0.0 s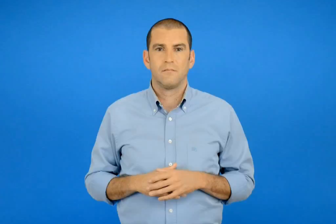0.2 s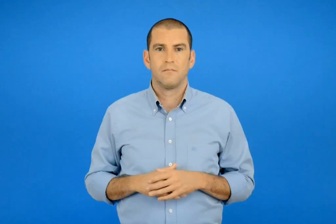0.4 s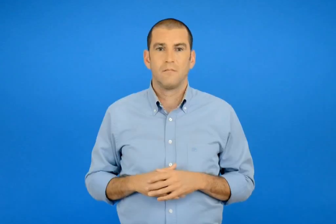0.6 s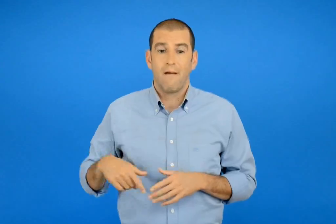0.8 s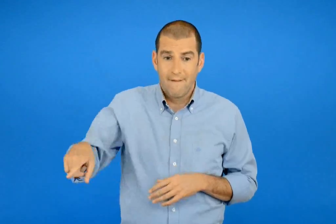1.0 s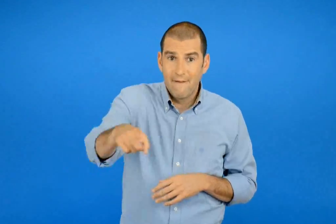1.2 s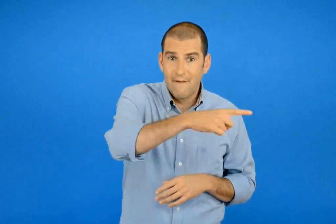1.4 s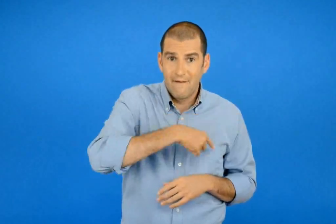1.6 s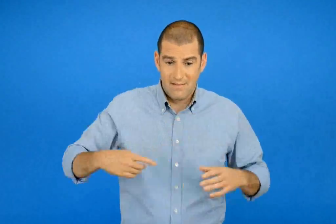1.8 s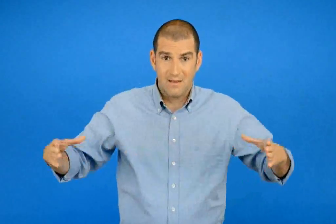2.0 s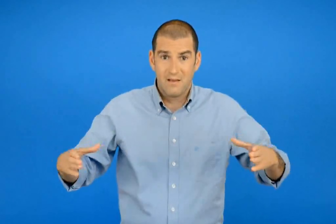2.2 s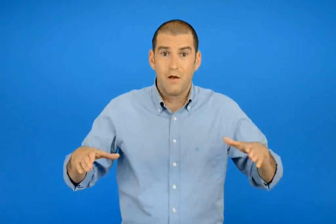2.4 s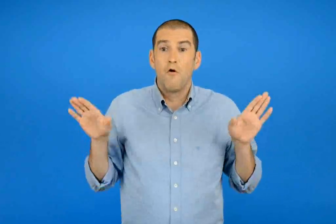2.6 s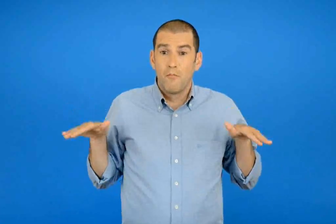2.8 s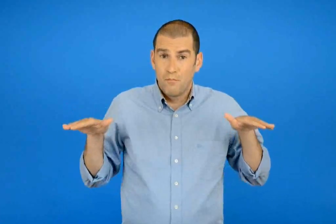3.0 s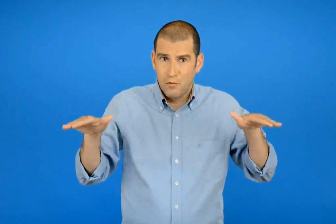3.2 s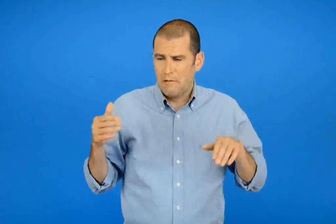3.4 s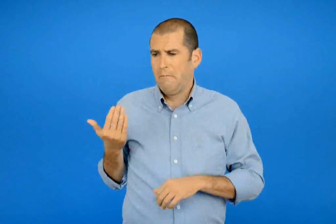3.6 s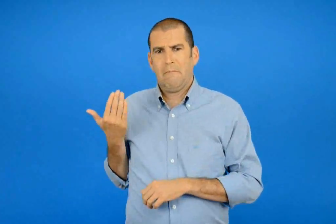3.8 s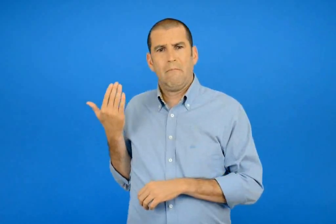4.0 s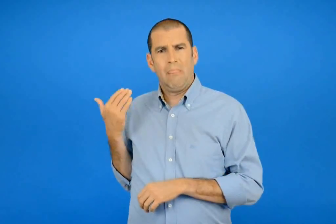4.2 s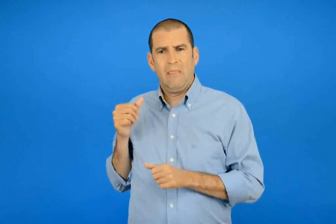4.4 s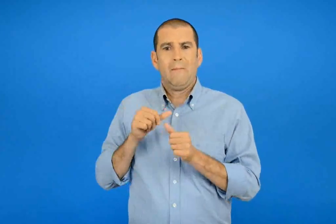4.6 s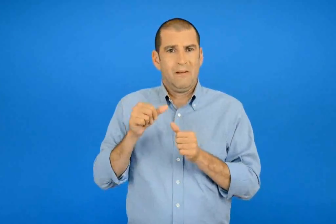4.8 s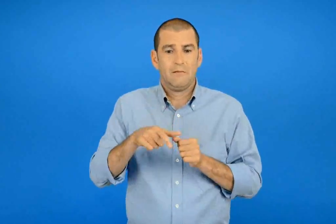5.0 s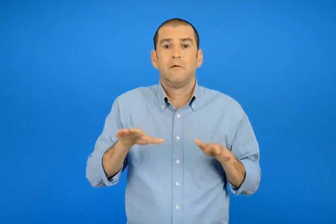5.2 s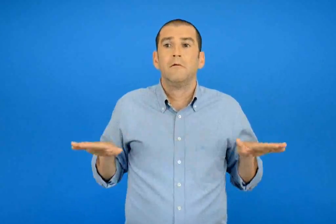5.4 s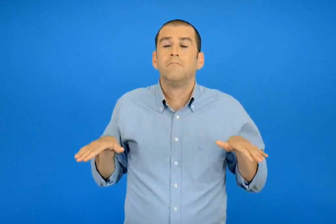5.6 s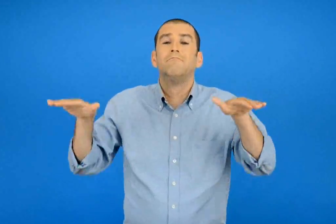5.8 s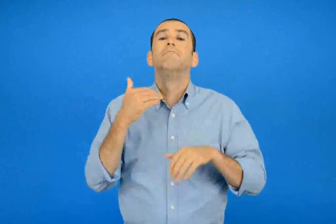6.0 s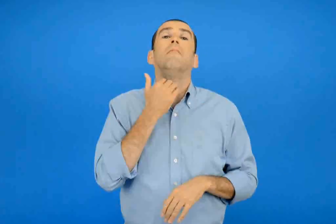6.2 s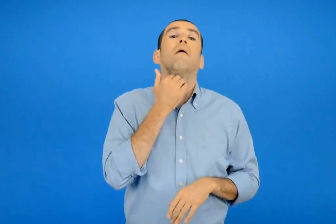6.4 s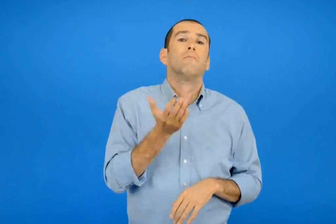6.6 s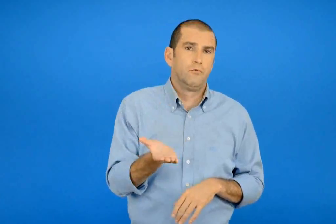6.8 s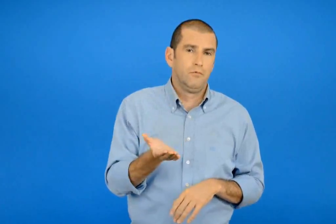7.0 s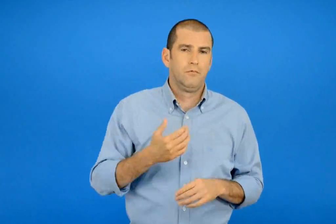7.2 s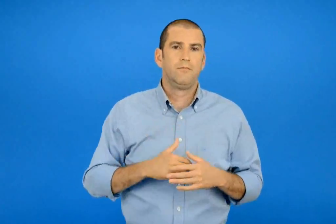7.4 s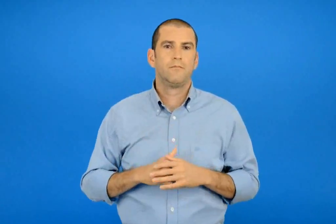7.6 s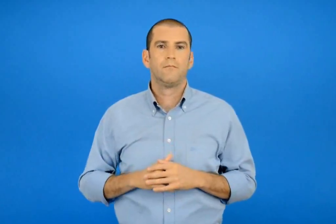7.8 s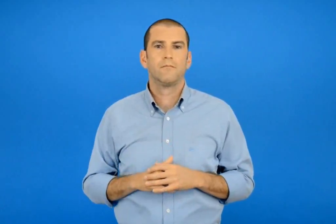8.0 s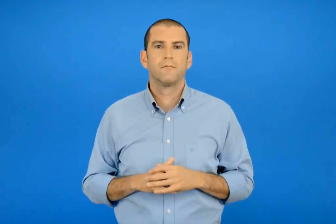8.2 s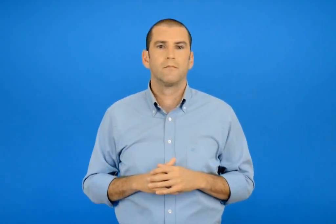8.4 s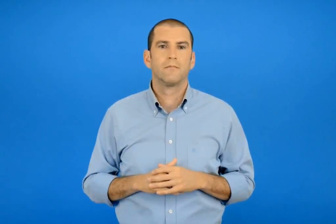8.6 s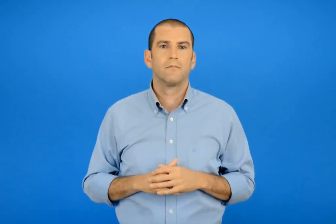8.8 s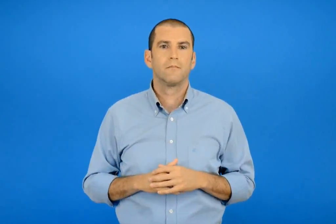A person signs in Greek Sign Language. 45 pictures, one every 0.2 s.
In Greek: αυτά τα πουλιά πριν από μερικούς μήνες δεν μπορούσαν να πετάξουν
